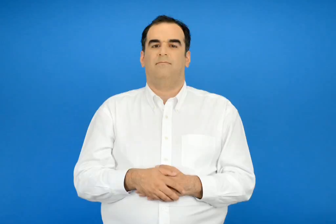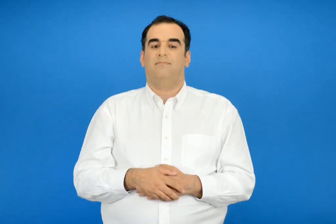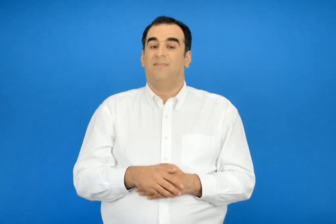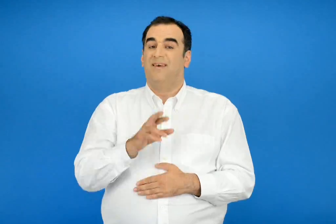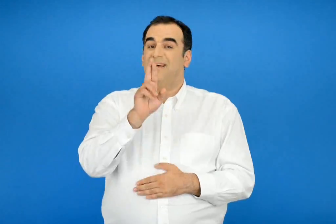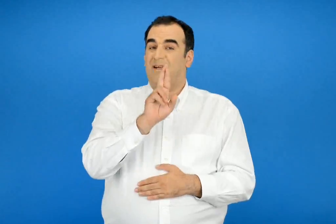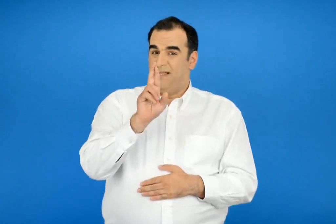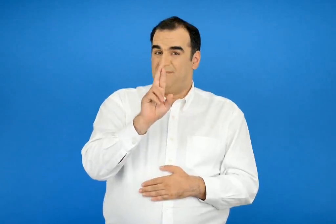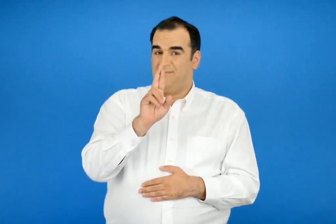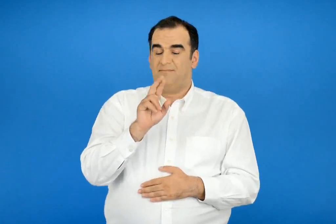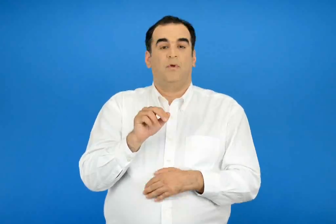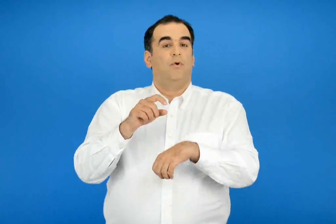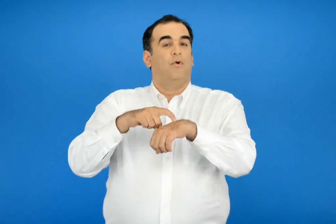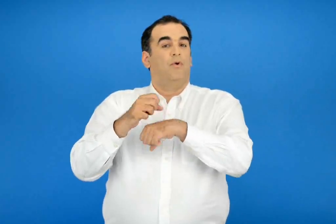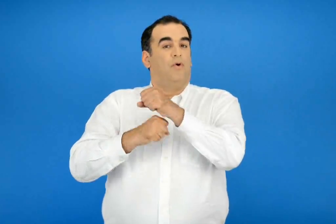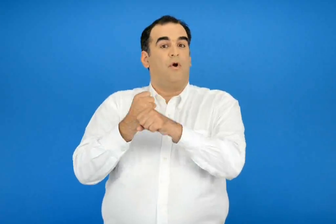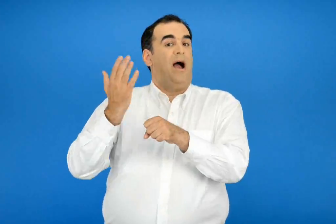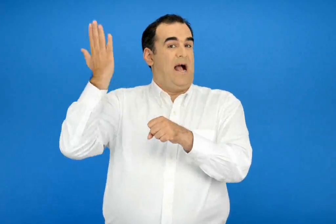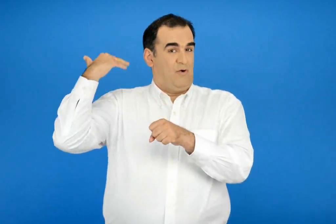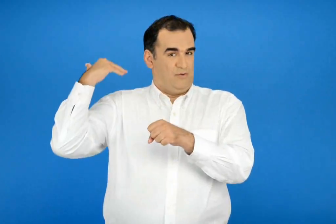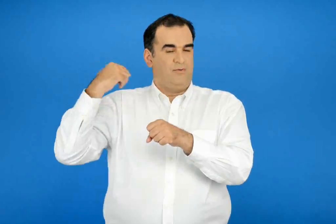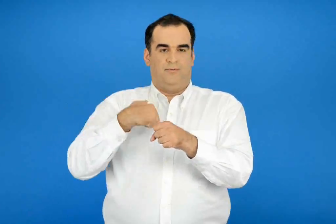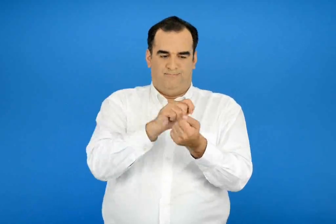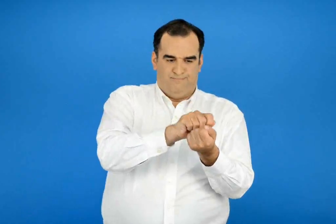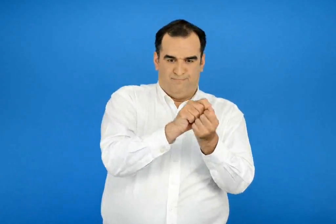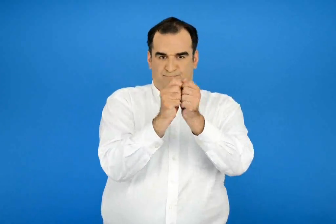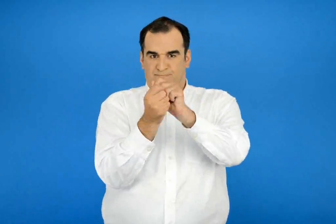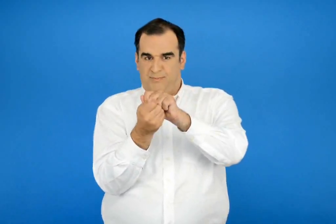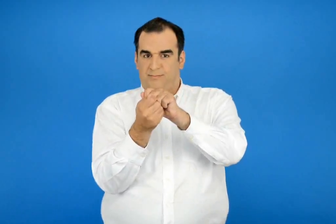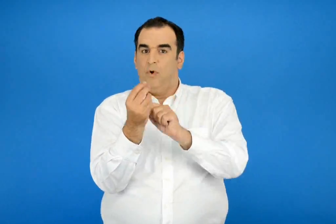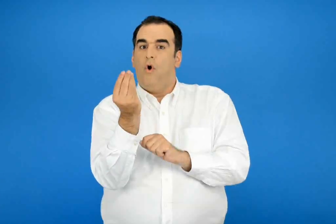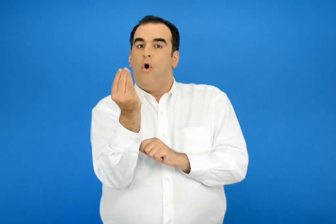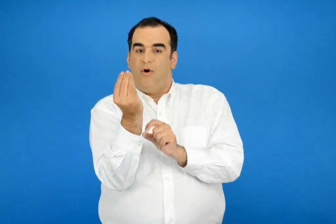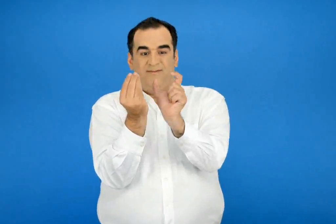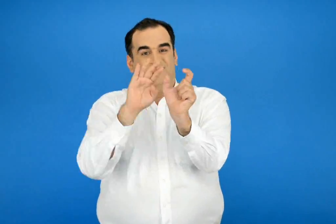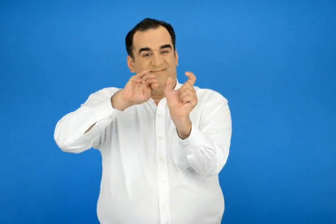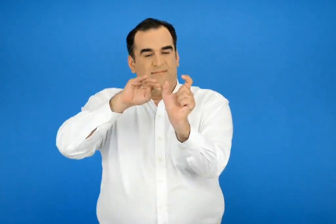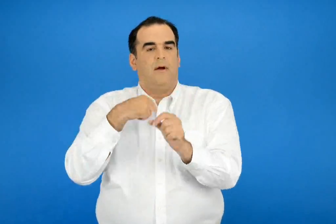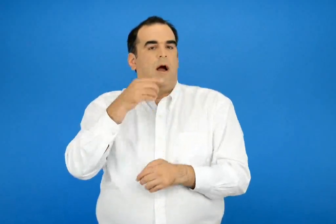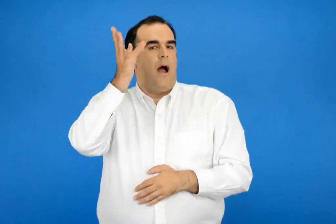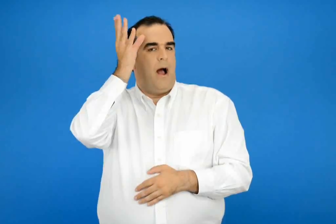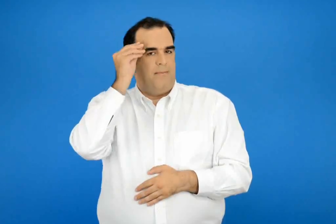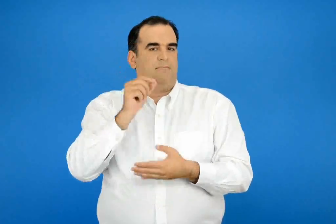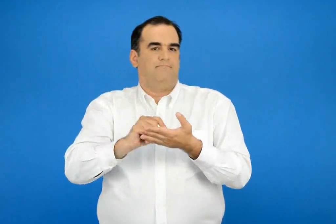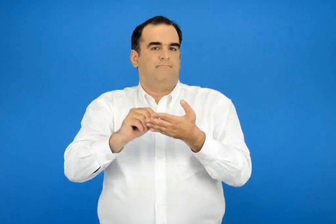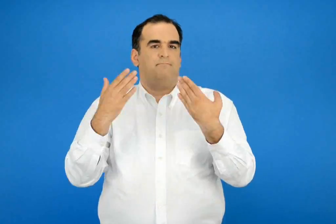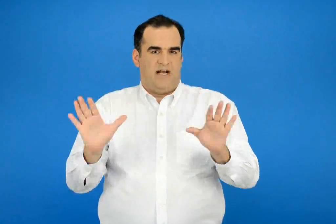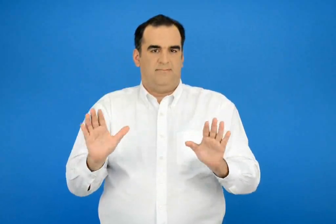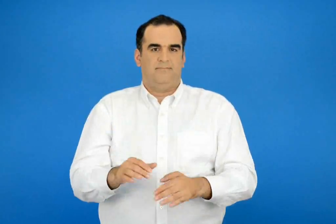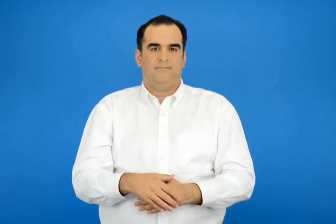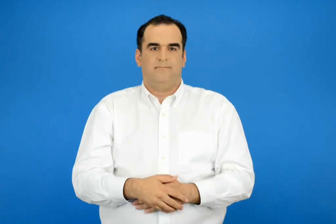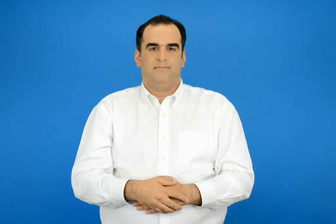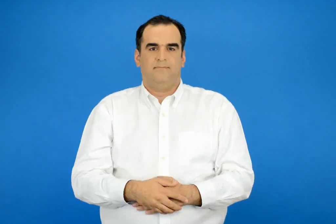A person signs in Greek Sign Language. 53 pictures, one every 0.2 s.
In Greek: έμαθα να σχηματίζω τον αόριστο χρόνο των ρημάτων σε ω σε ωμέγα
